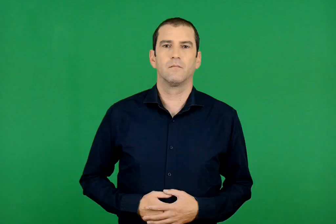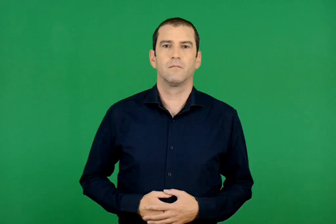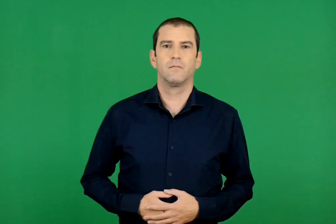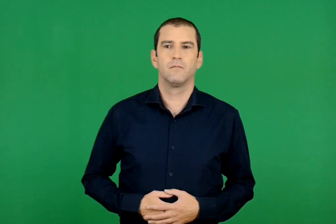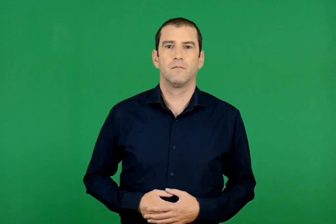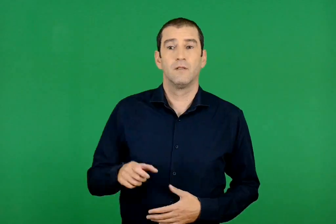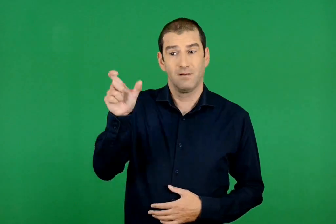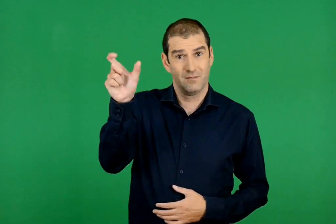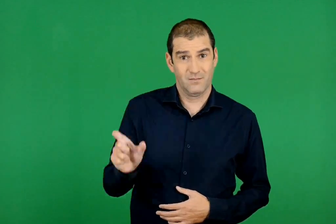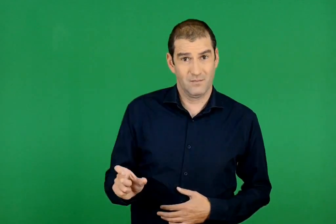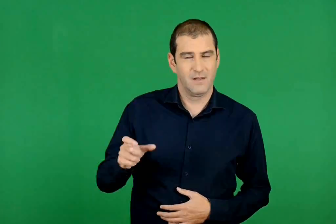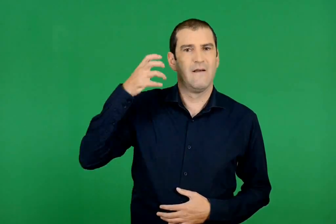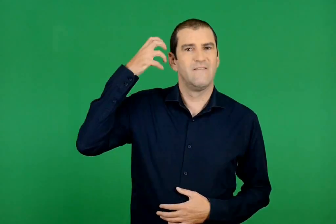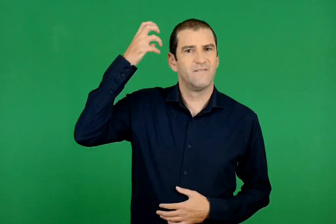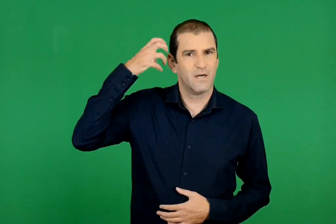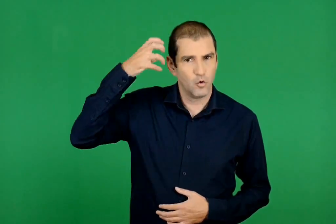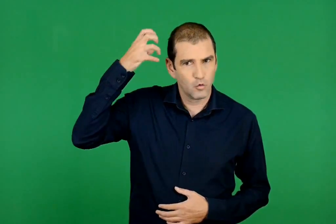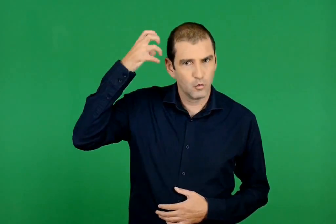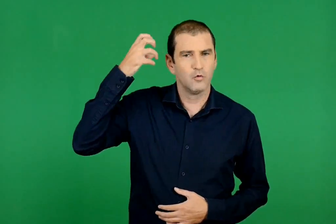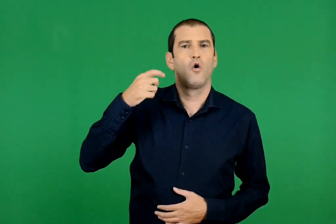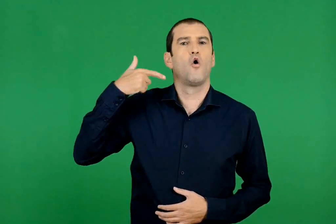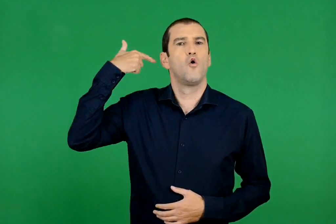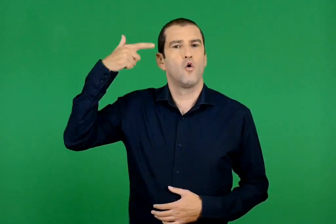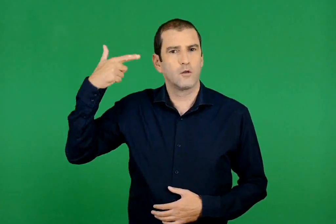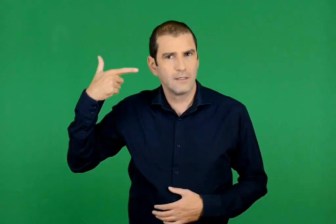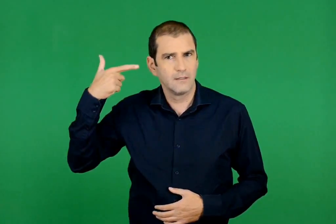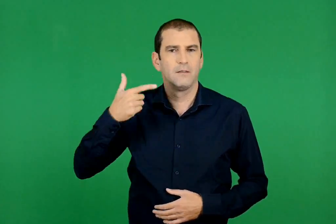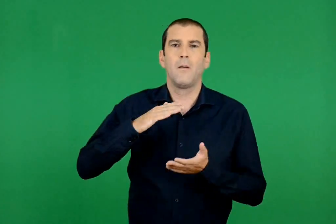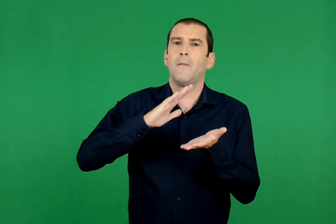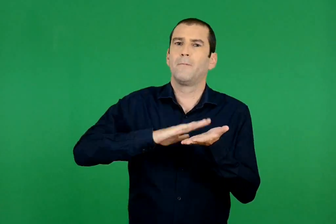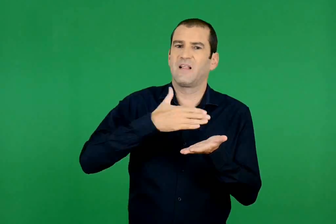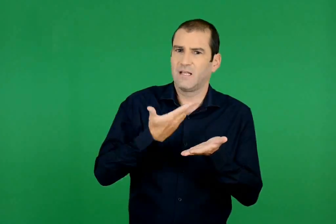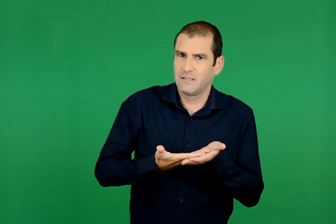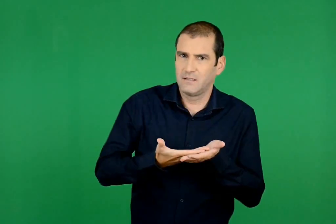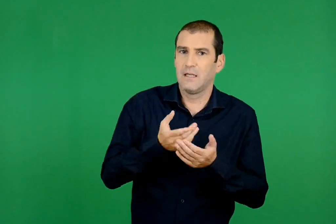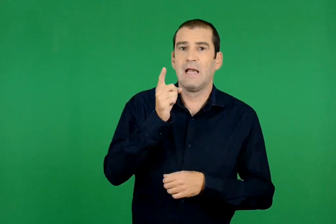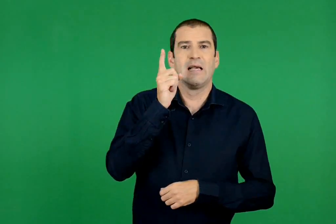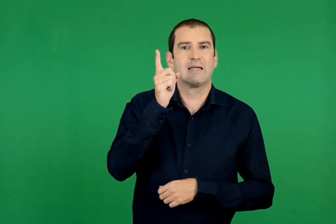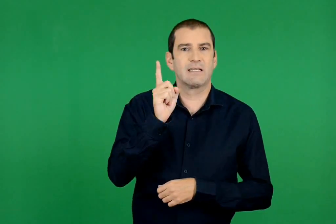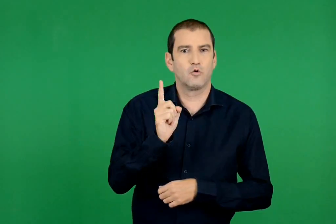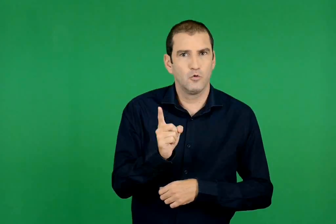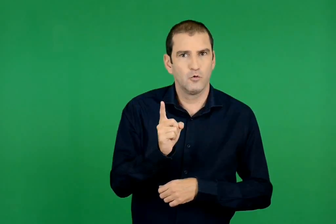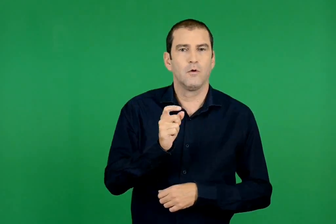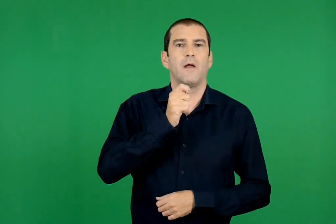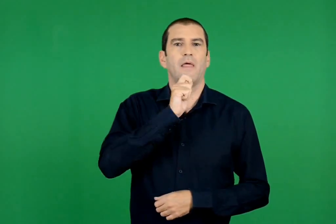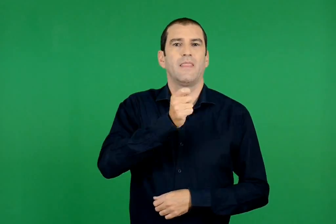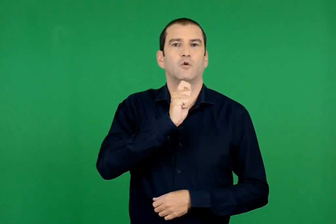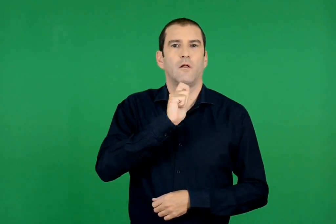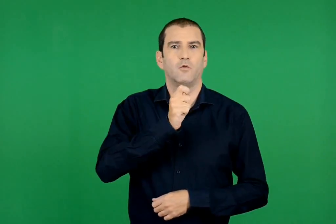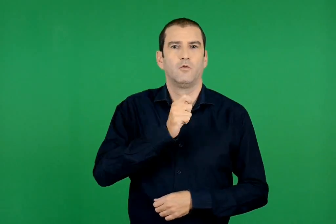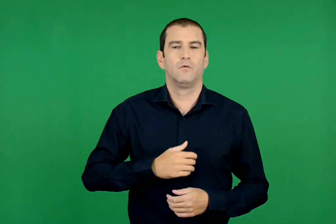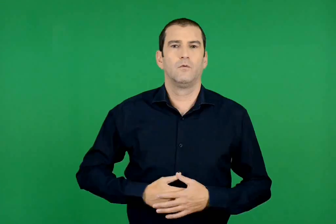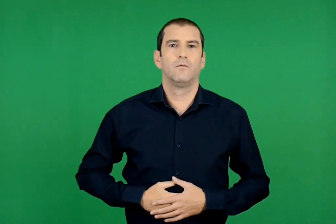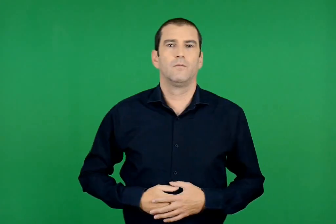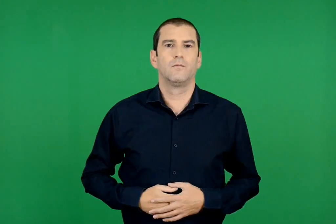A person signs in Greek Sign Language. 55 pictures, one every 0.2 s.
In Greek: φιλόλογος , λογοτέχνης , μεταφραστής , κριτικός και δημοσιογράφος
